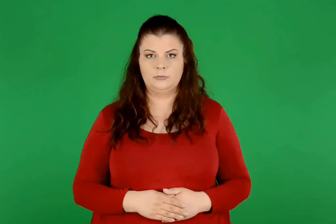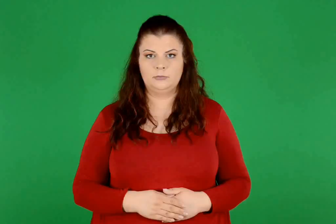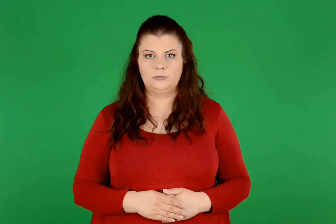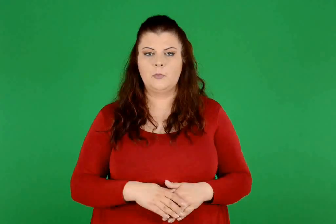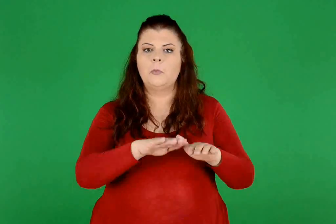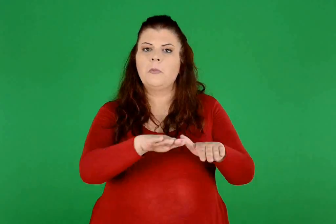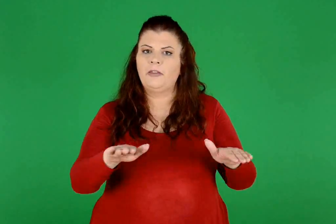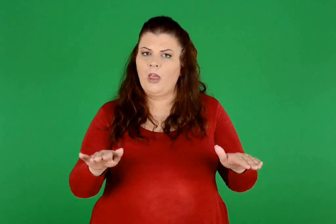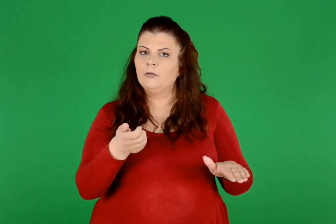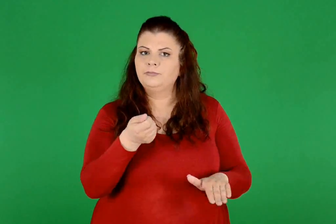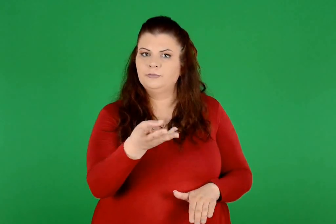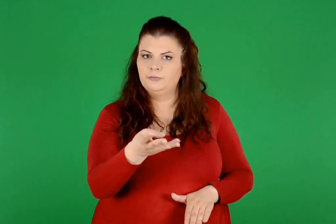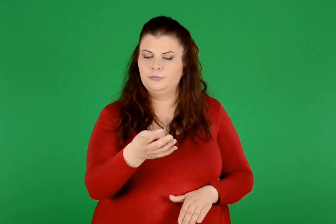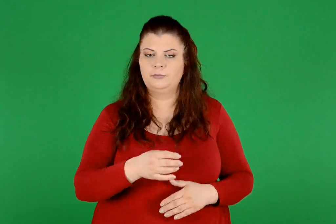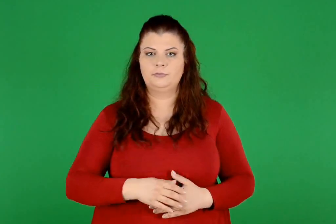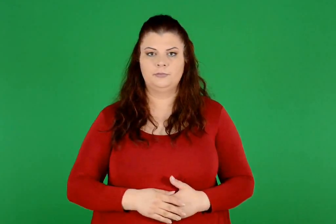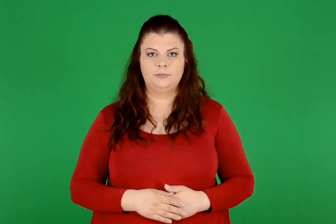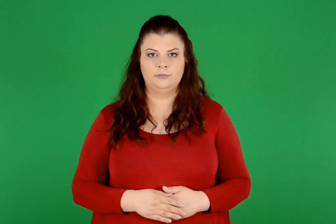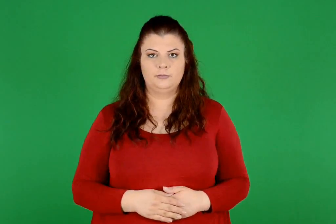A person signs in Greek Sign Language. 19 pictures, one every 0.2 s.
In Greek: αριθμός των παιδιών
